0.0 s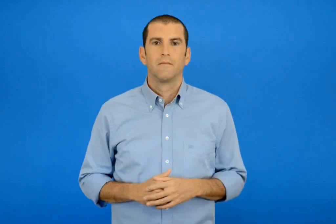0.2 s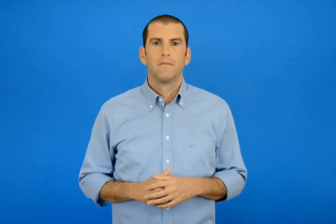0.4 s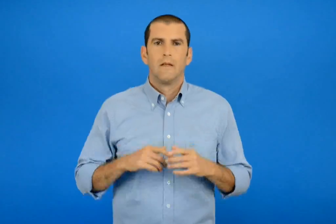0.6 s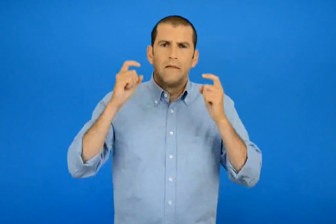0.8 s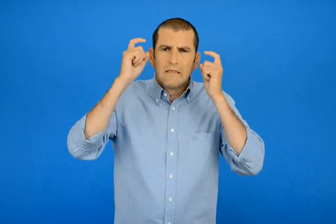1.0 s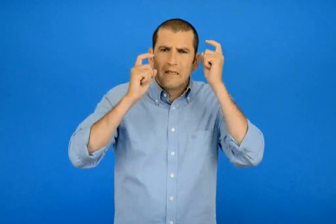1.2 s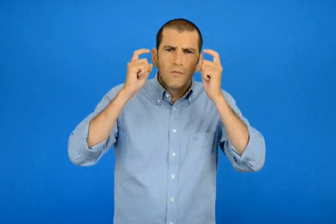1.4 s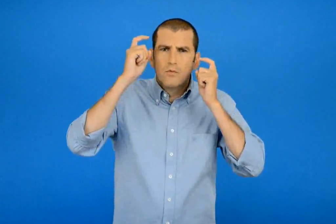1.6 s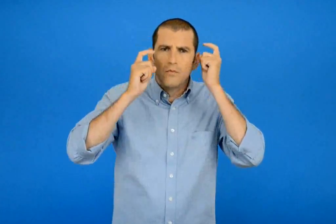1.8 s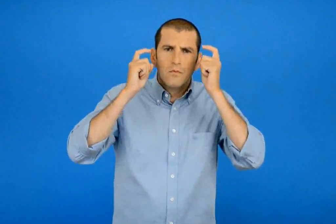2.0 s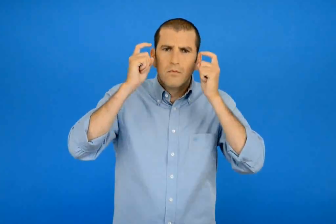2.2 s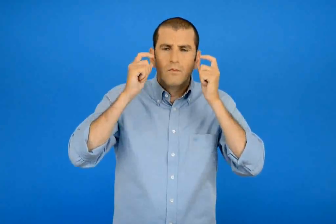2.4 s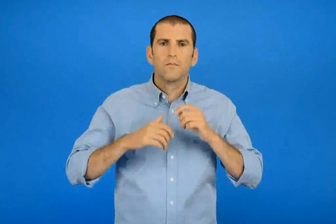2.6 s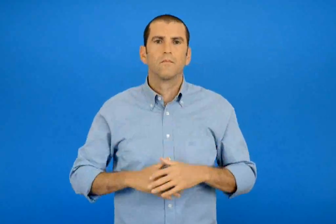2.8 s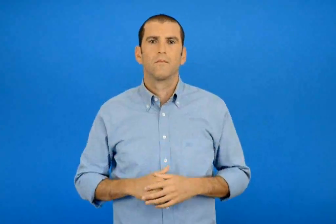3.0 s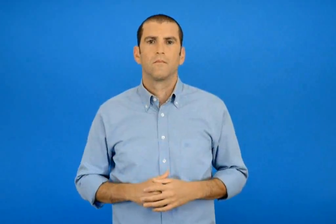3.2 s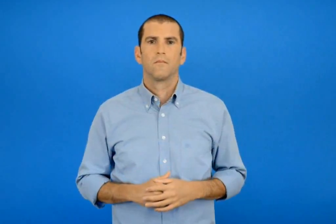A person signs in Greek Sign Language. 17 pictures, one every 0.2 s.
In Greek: σκέψου
